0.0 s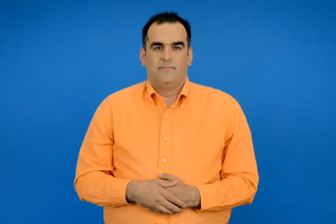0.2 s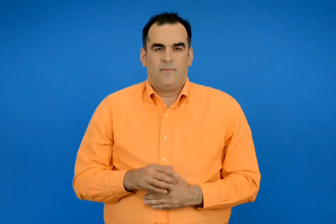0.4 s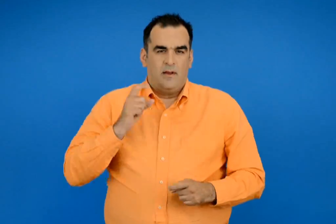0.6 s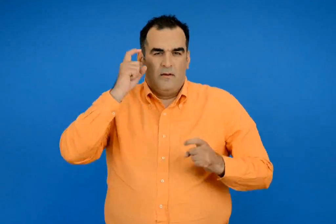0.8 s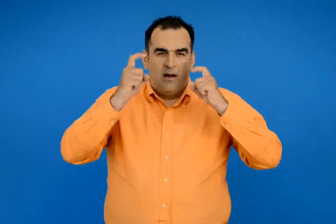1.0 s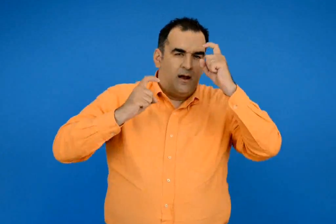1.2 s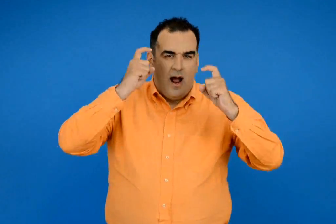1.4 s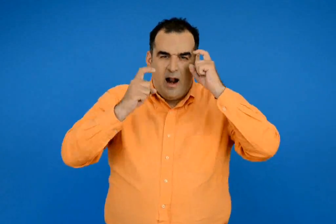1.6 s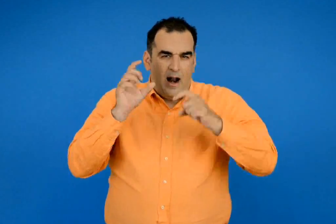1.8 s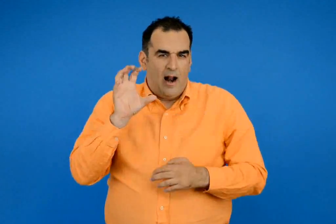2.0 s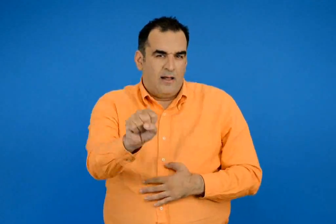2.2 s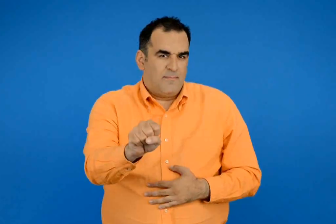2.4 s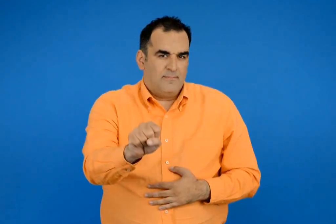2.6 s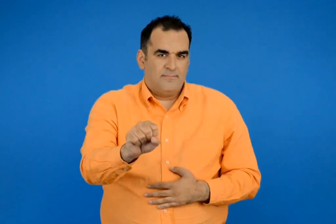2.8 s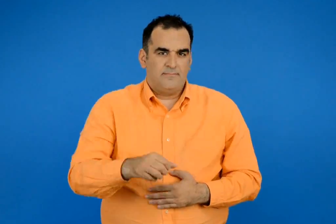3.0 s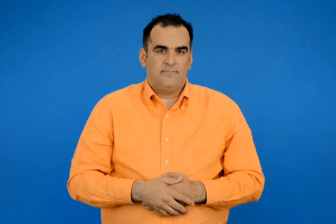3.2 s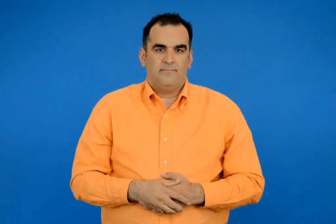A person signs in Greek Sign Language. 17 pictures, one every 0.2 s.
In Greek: αίνιγμα
